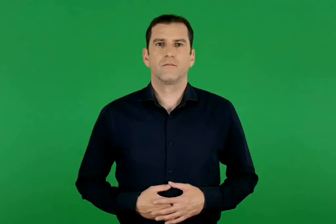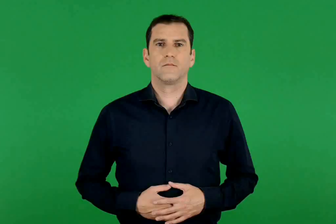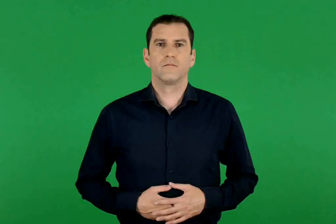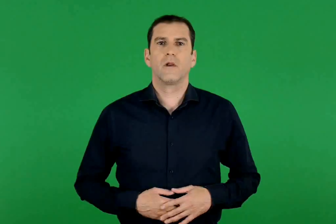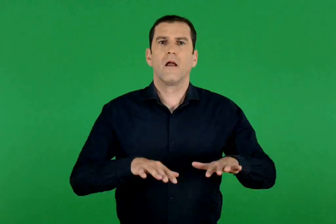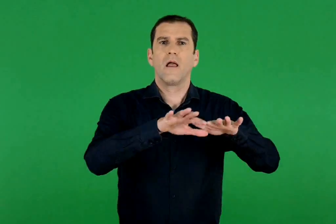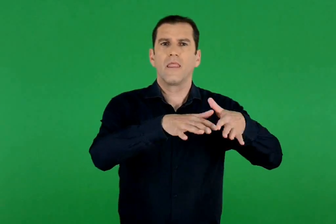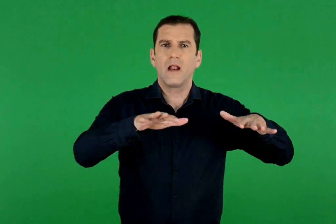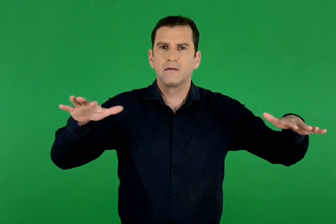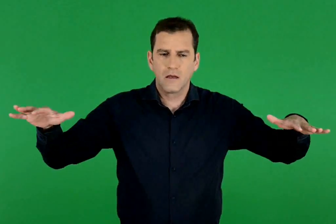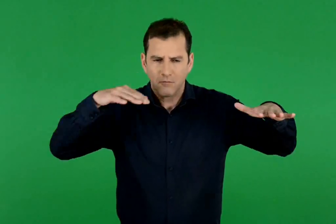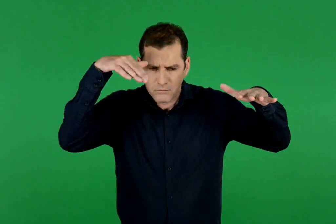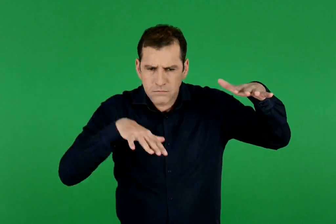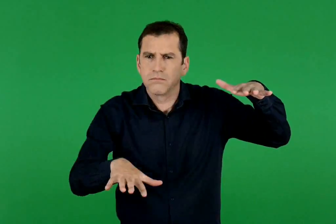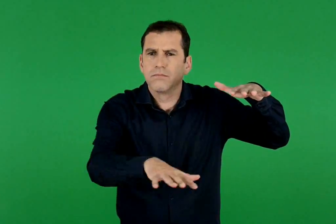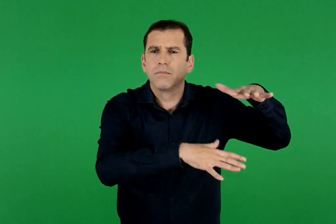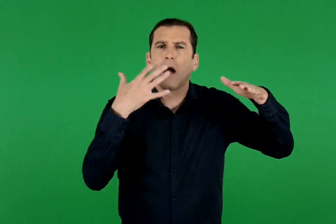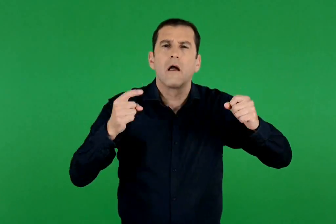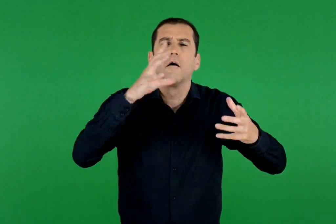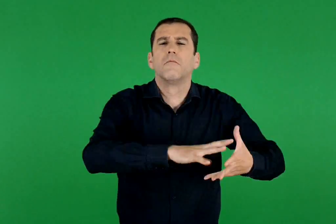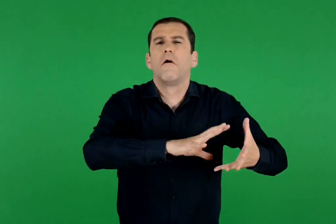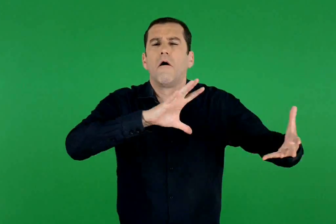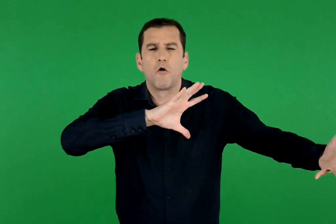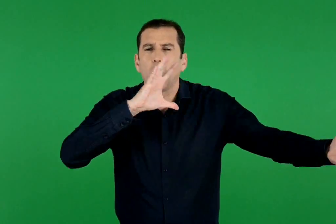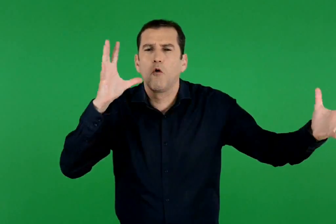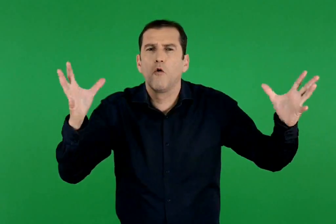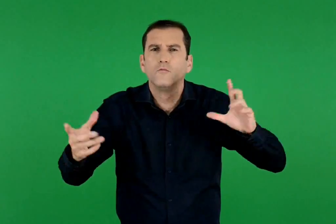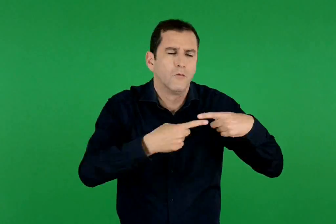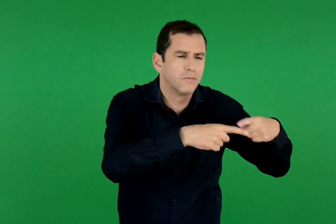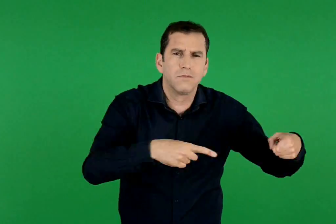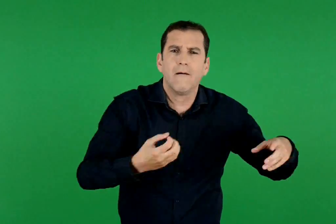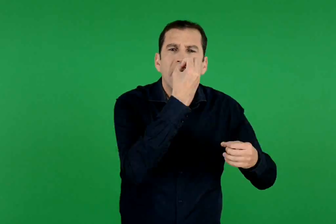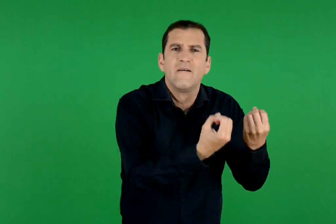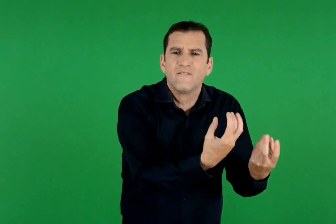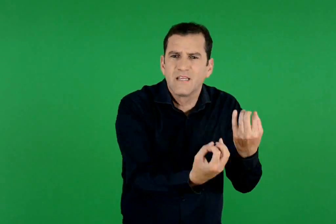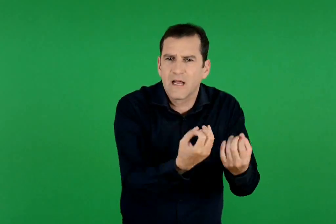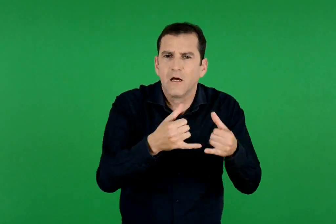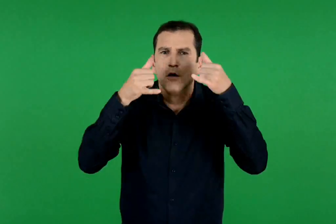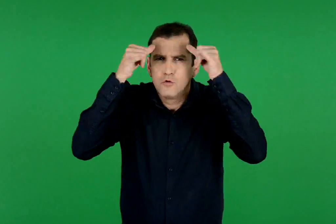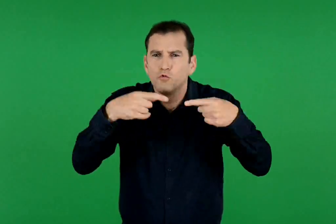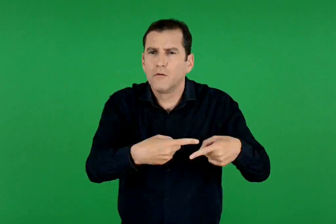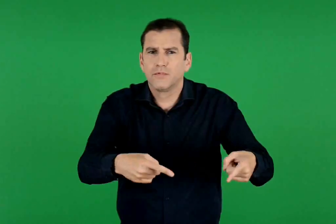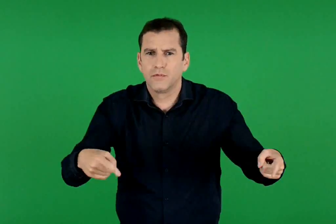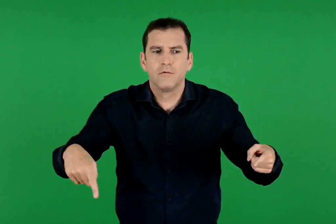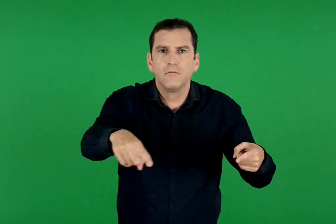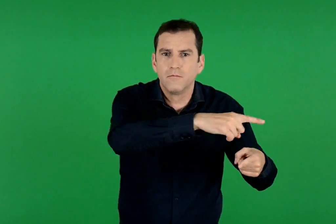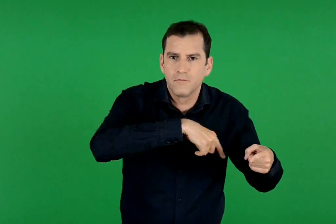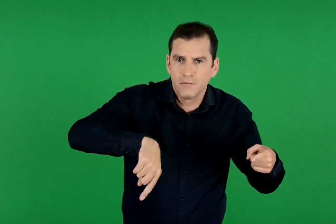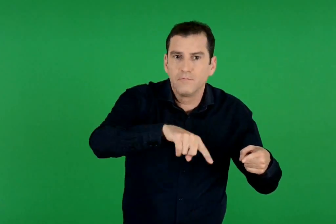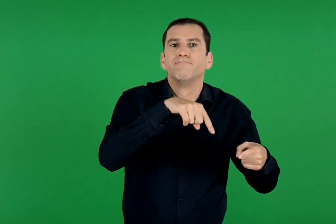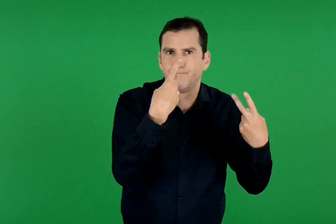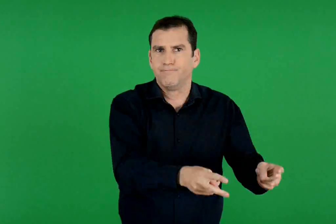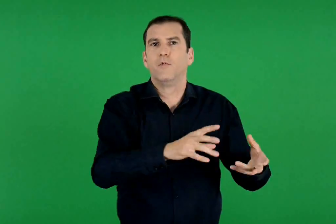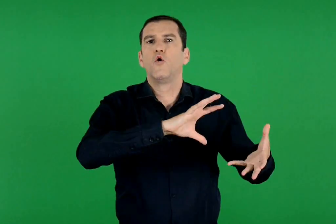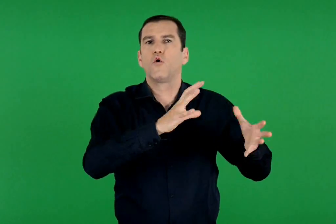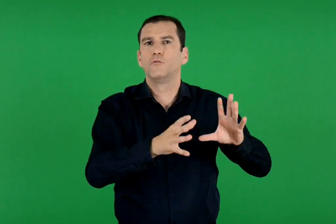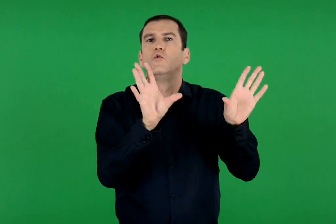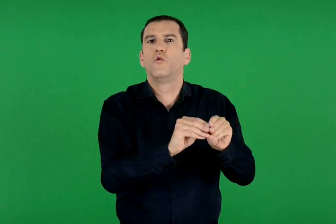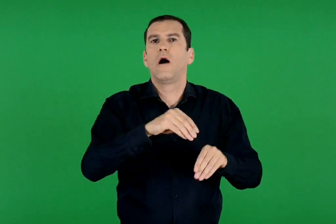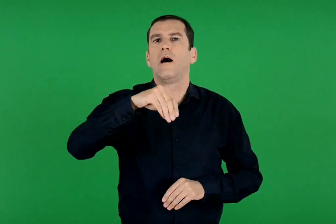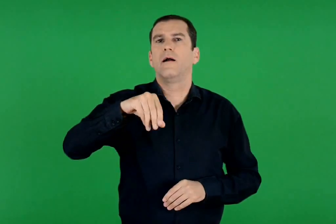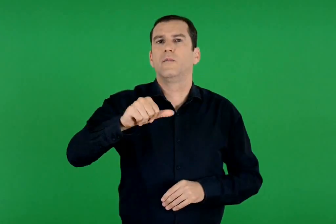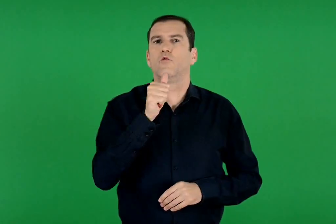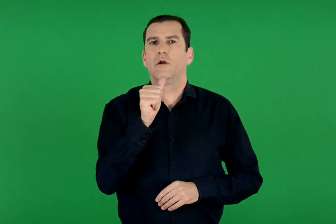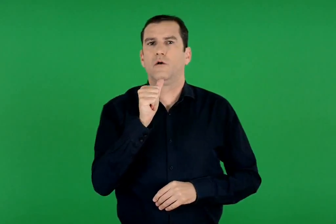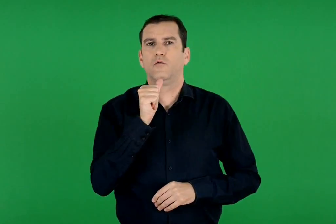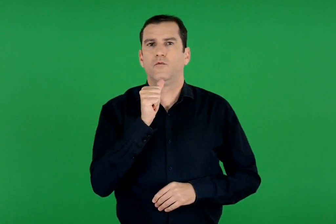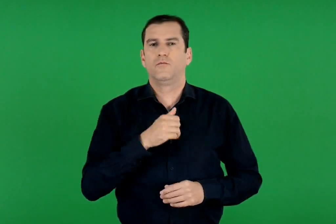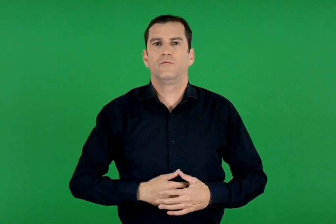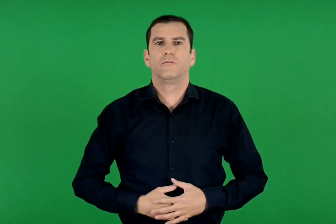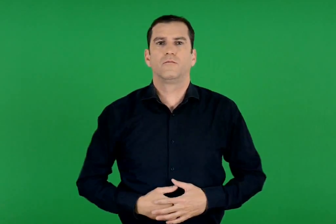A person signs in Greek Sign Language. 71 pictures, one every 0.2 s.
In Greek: η θάλασσα φιλοξενεί έναν ολόκληρο κόσμο από φυτά και ζώα , που έχει μεγάλη ποικιλία. αυτός είναι ο κόσμος του αλμυρού νερού
